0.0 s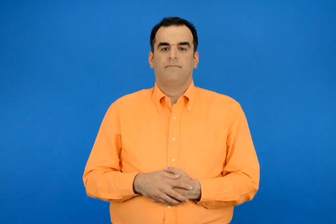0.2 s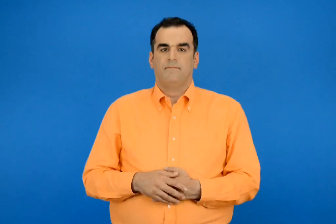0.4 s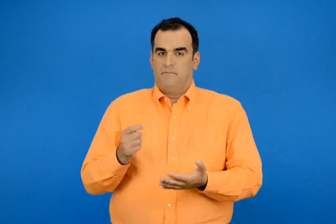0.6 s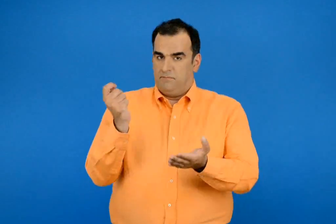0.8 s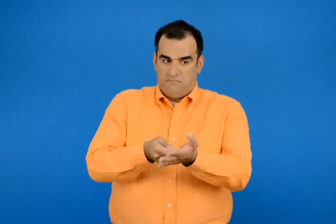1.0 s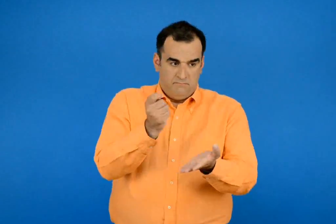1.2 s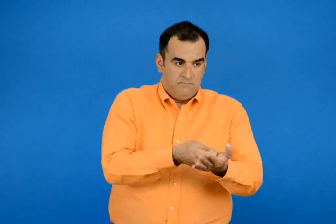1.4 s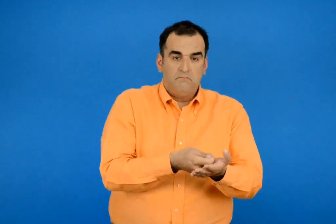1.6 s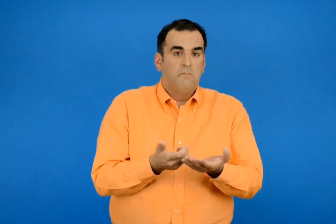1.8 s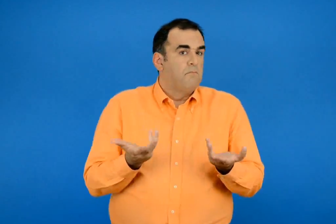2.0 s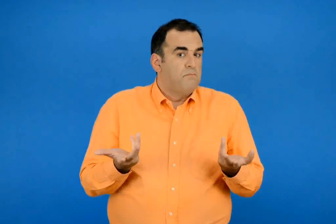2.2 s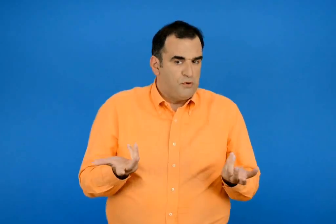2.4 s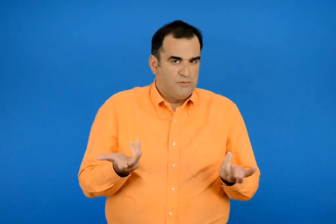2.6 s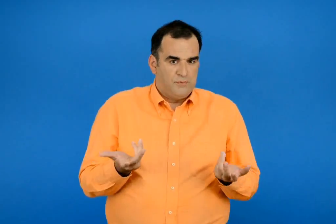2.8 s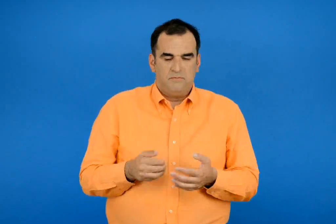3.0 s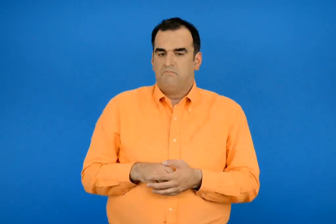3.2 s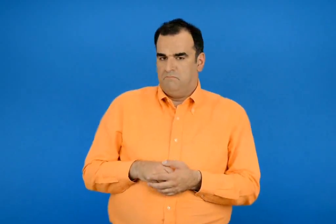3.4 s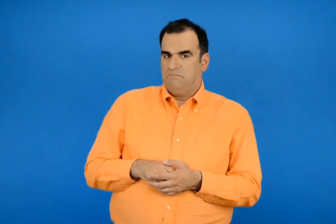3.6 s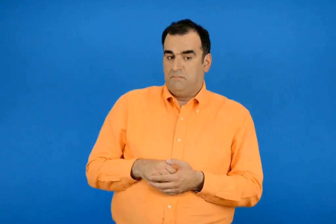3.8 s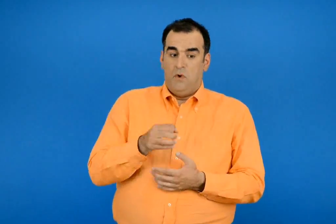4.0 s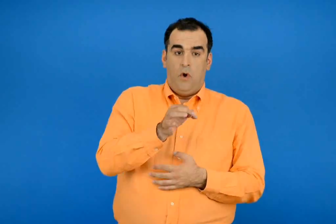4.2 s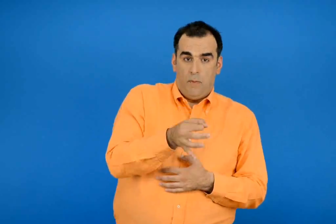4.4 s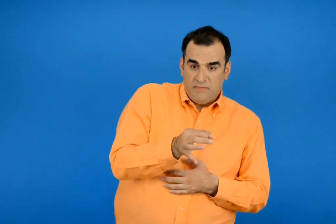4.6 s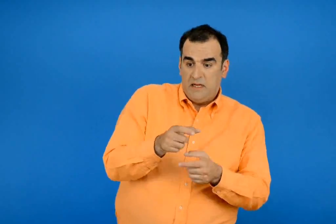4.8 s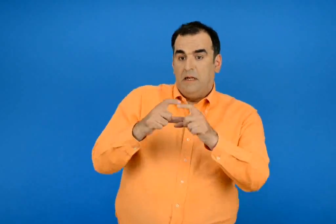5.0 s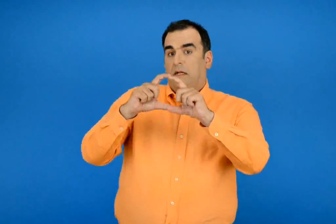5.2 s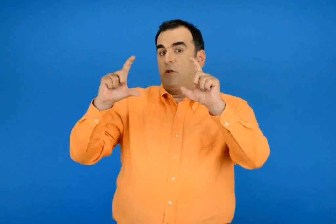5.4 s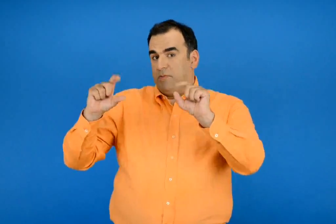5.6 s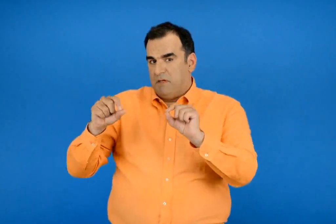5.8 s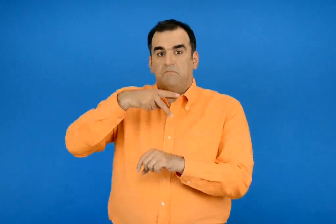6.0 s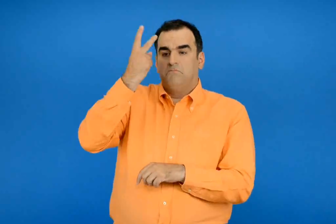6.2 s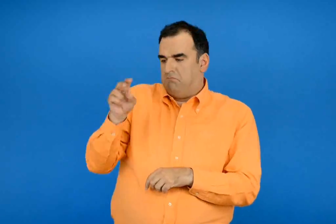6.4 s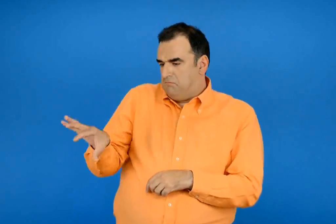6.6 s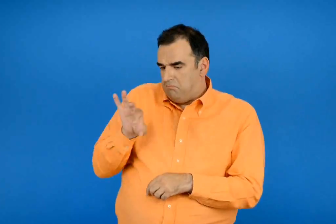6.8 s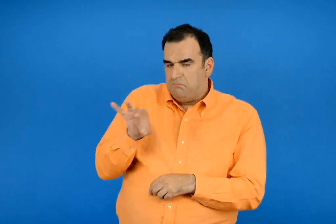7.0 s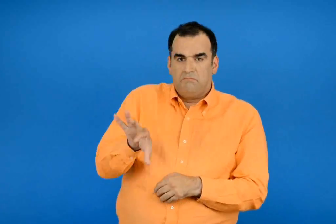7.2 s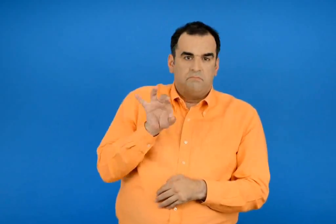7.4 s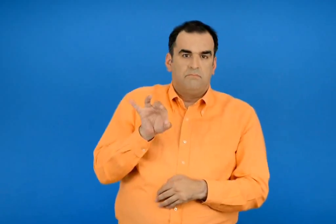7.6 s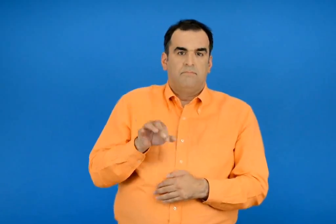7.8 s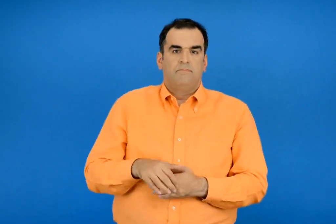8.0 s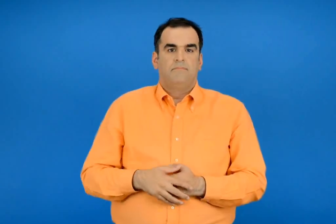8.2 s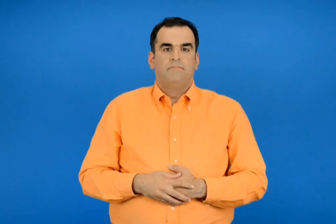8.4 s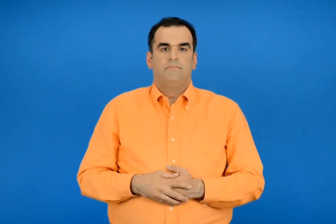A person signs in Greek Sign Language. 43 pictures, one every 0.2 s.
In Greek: πως θα πληρώσουμε ; παίρνουμε όσες φορές θέλουμε κάθε νόμισμα η χαρτονόμισμα
